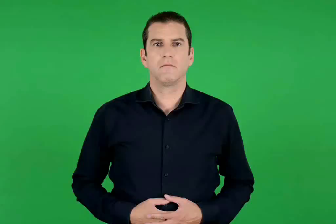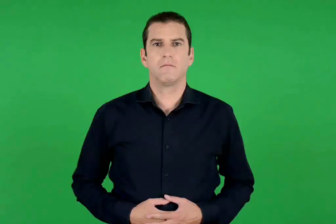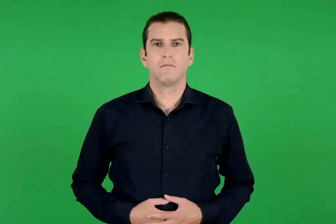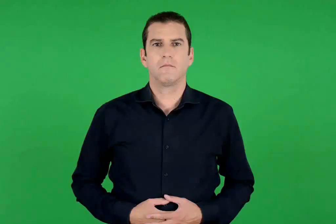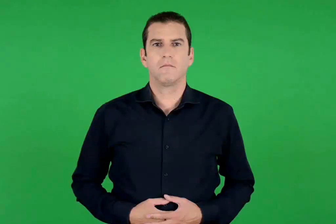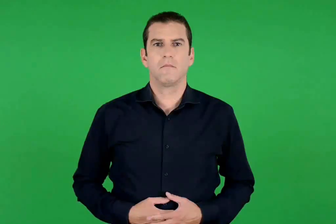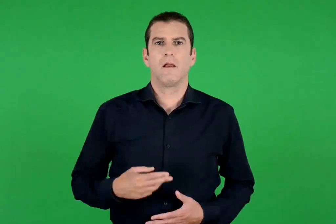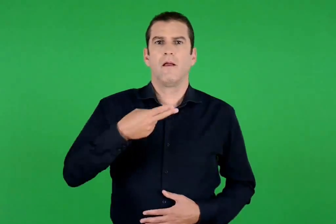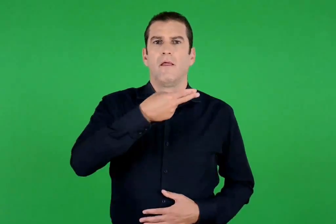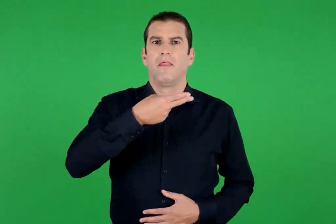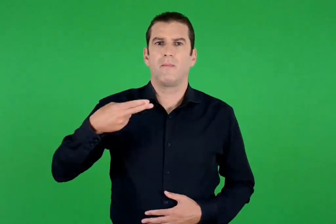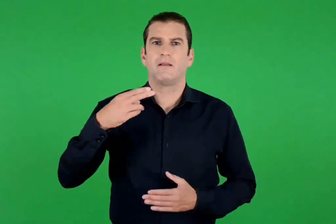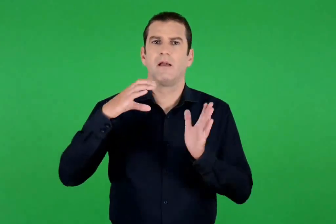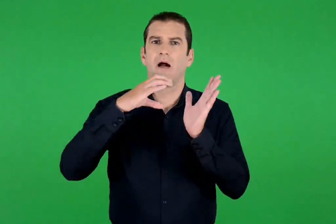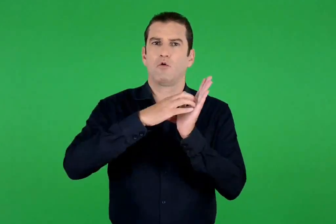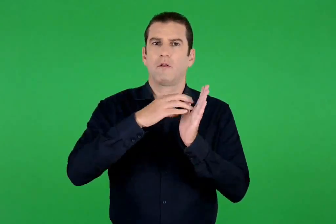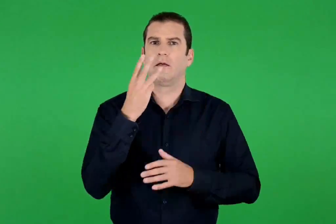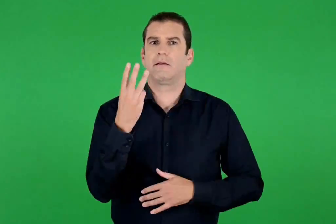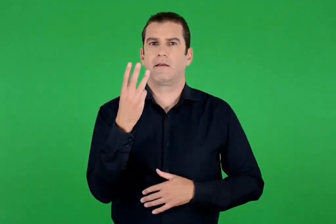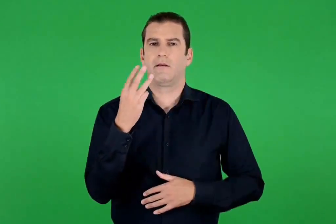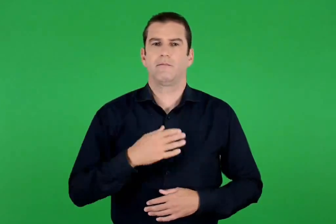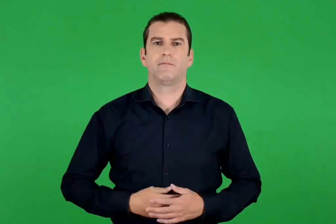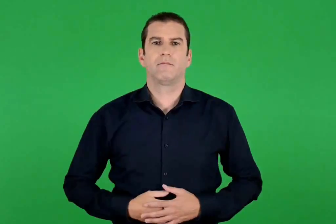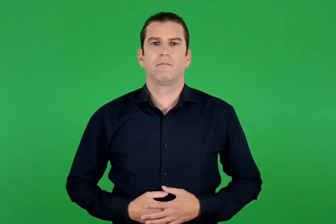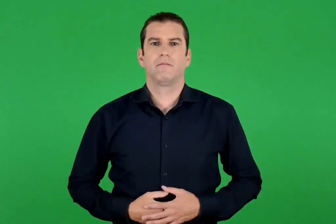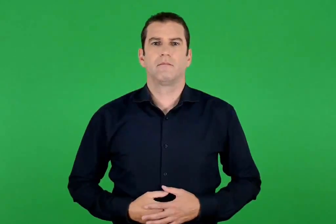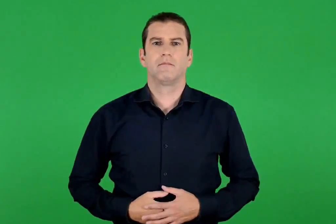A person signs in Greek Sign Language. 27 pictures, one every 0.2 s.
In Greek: θεματική ενότητα 3
